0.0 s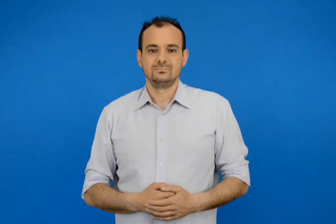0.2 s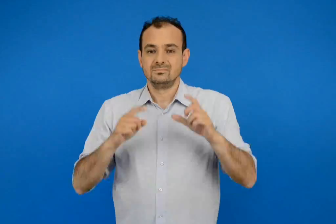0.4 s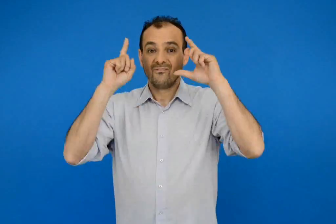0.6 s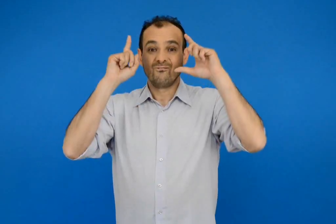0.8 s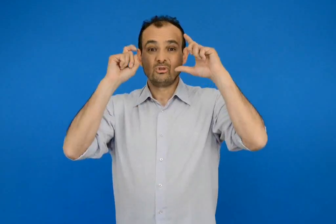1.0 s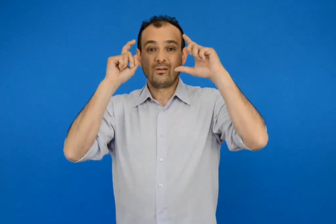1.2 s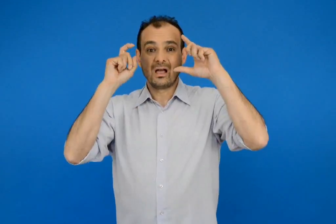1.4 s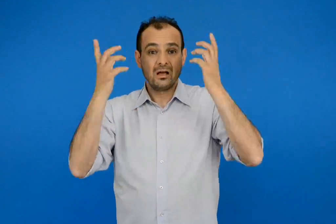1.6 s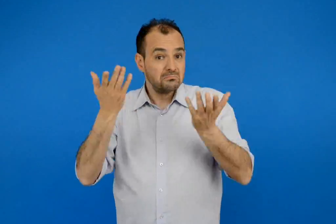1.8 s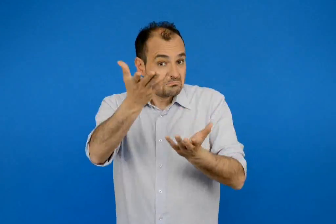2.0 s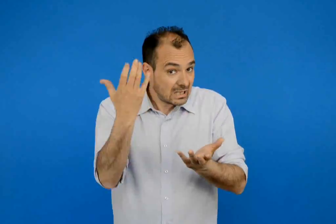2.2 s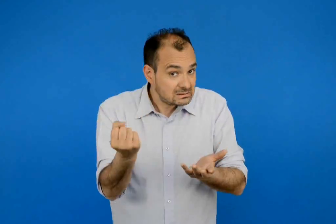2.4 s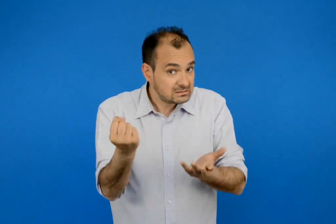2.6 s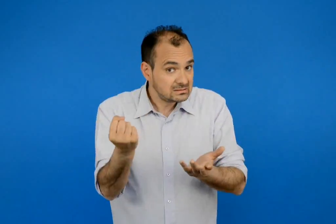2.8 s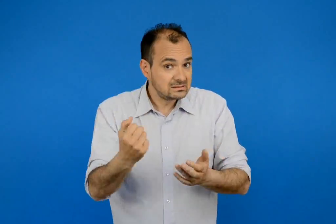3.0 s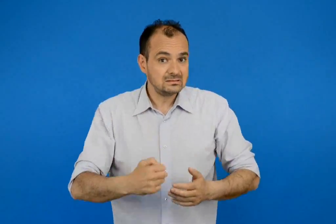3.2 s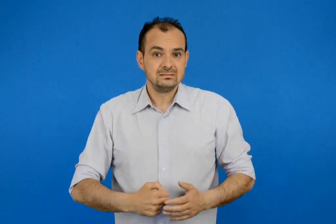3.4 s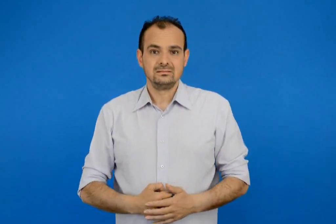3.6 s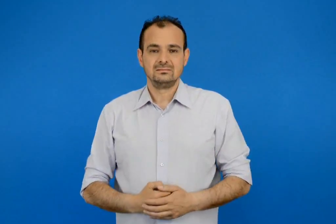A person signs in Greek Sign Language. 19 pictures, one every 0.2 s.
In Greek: έχεις καμία φωτογραφία ;
